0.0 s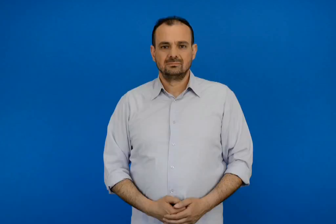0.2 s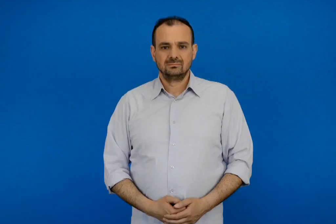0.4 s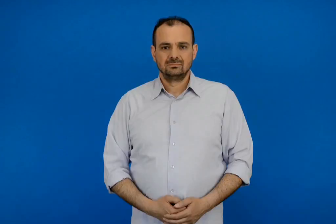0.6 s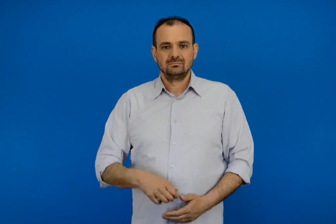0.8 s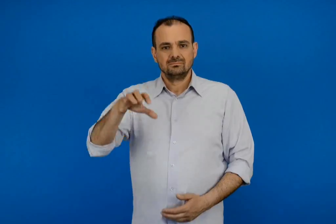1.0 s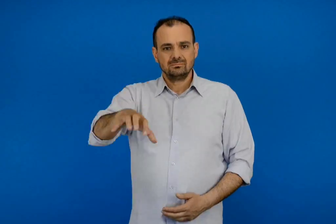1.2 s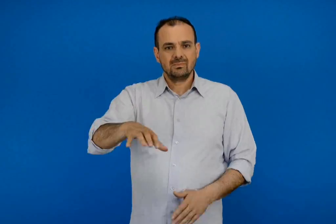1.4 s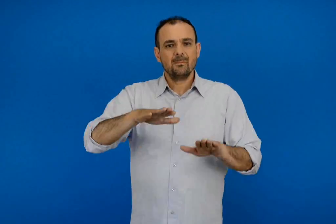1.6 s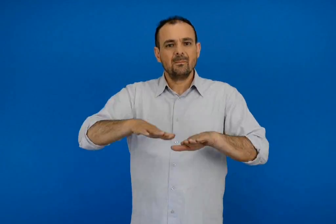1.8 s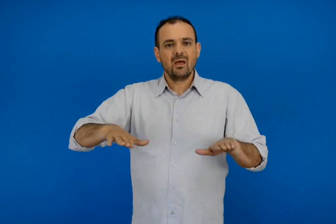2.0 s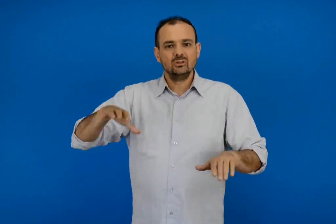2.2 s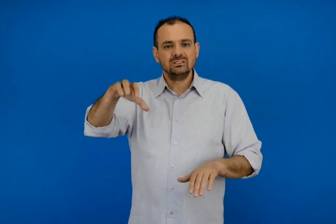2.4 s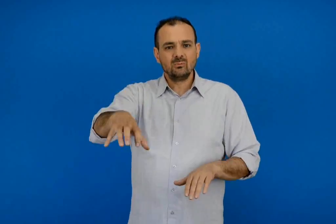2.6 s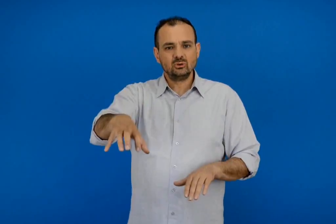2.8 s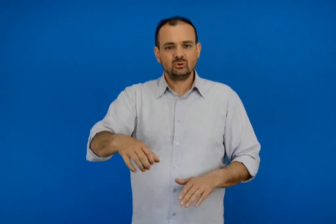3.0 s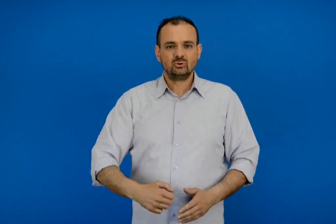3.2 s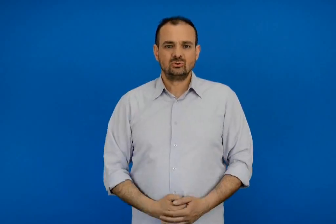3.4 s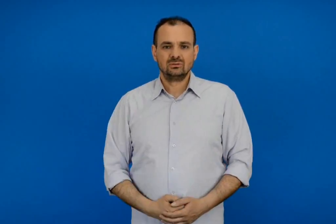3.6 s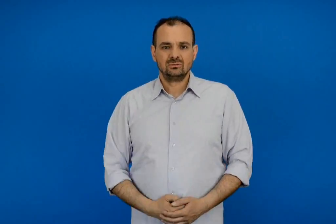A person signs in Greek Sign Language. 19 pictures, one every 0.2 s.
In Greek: παιδικός σταθμός
